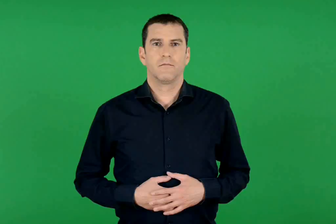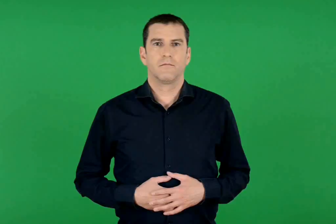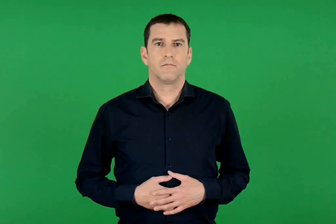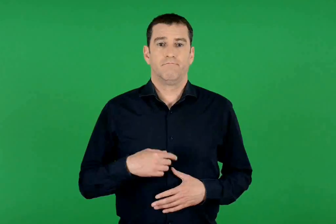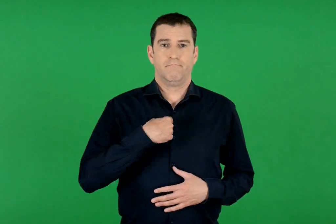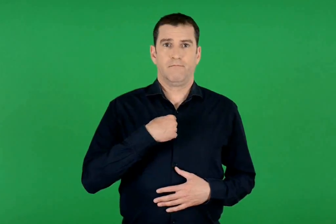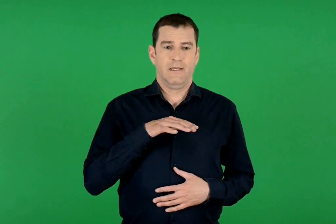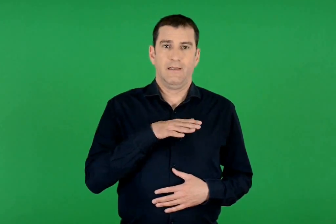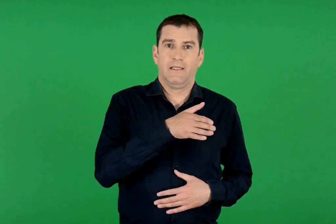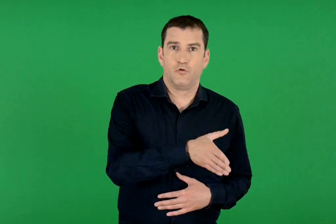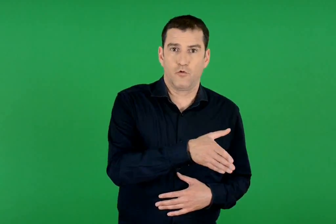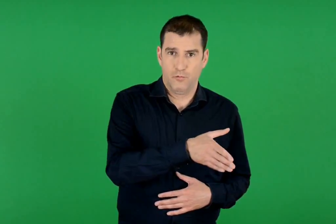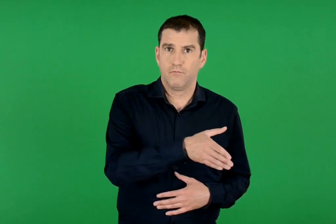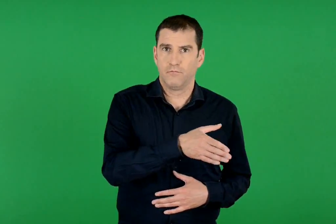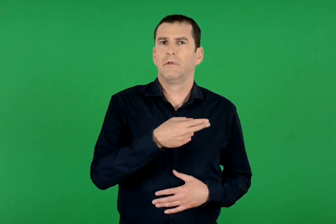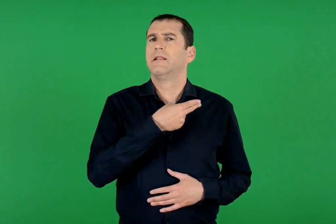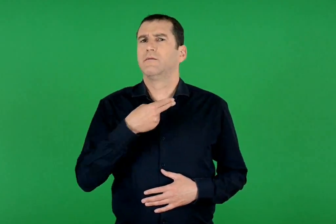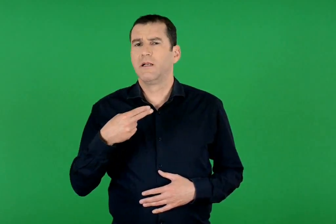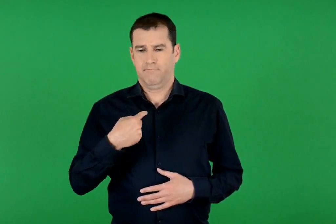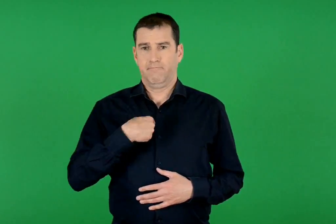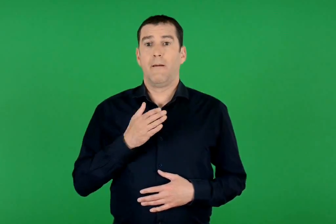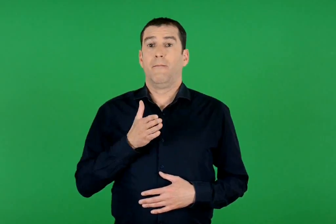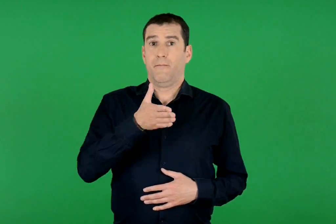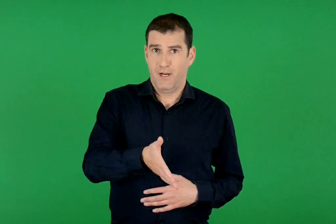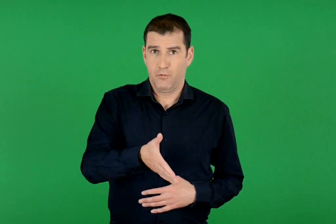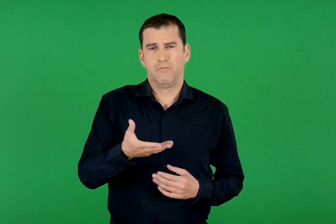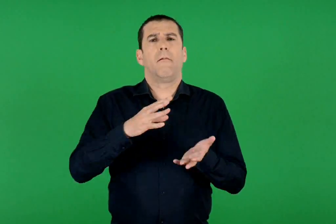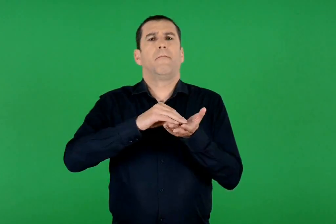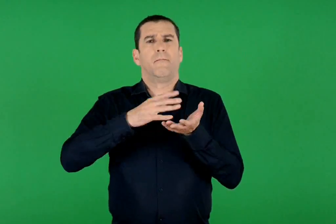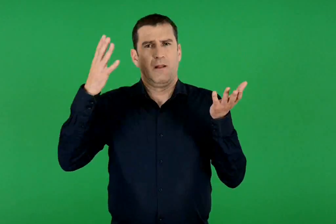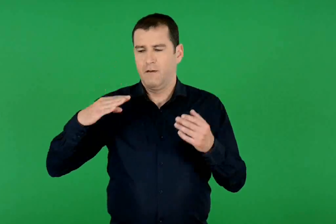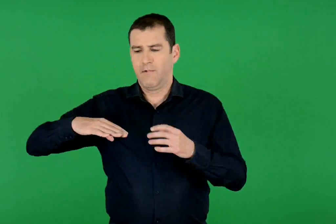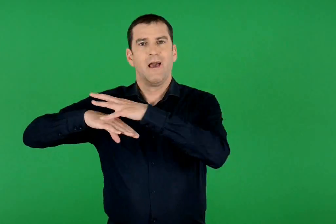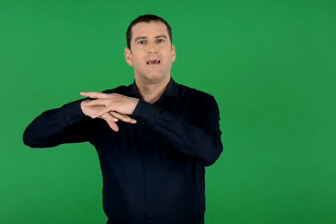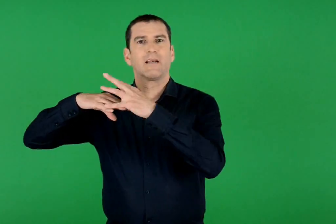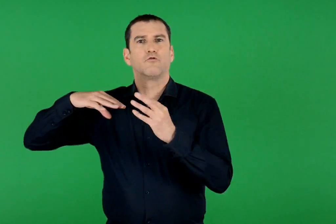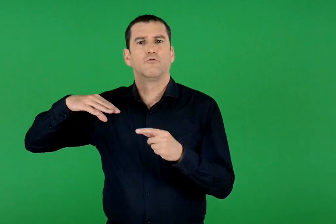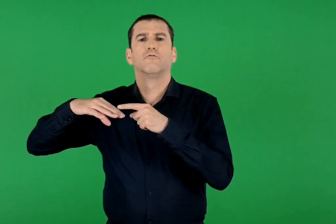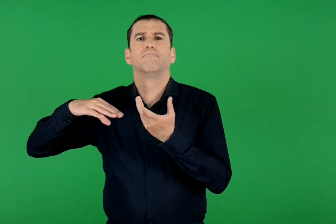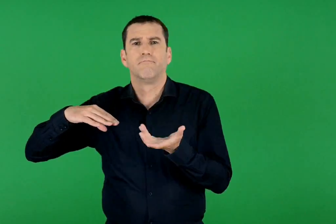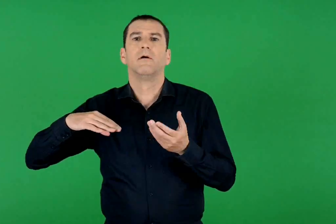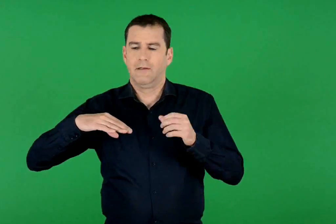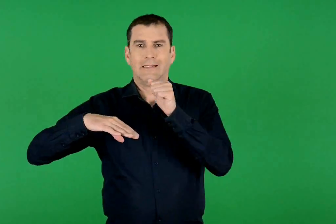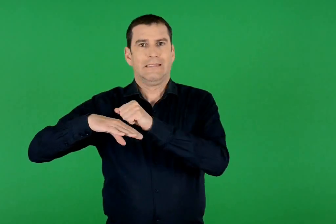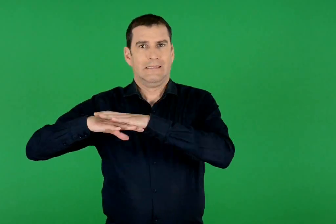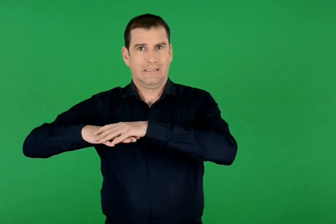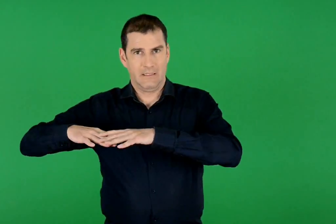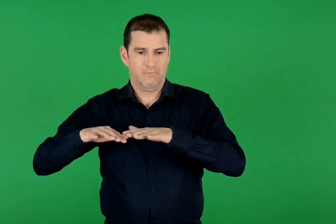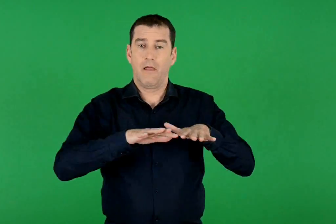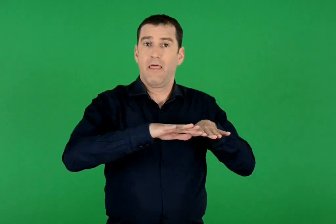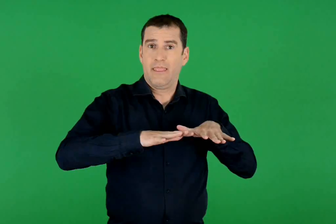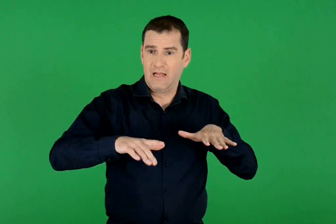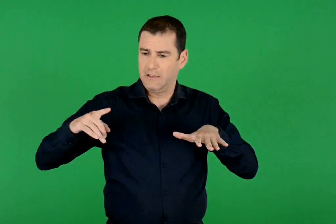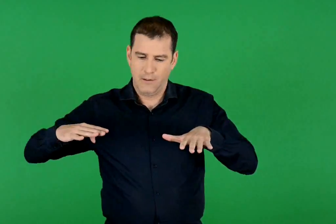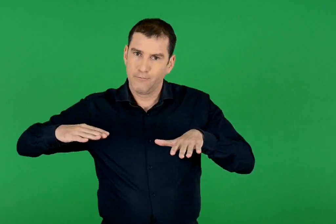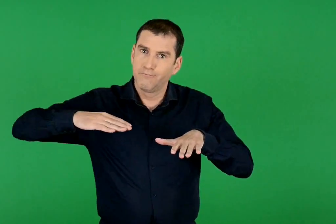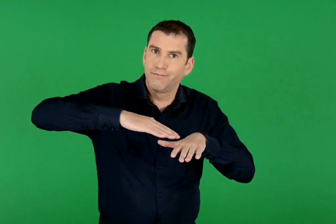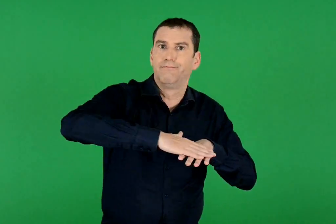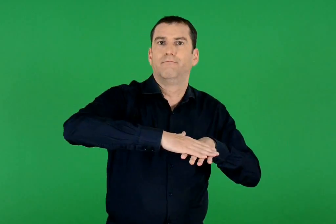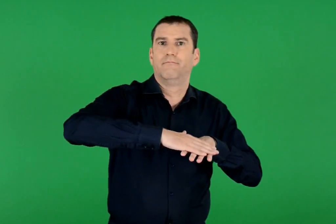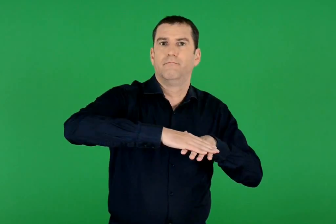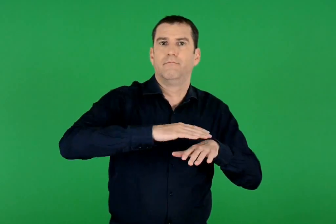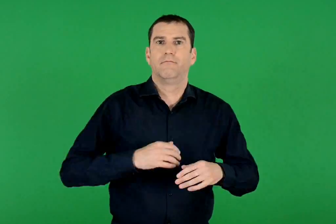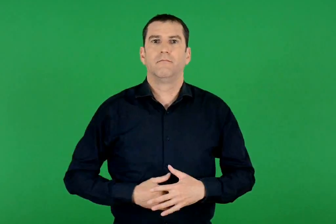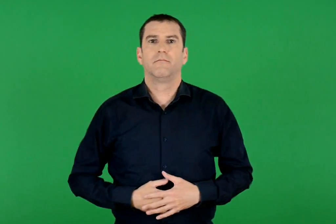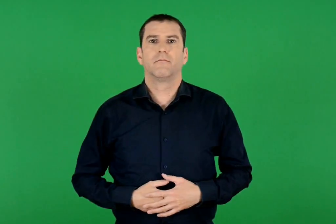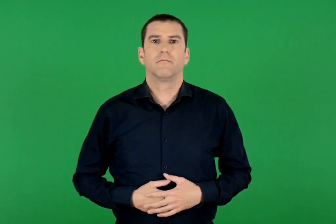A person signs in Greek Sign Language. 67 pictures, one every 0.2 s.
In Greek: εισχωρώ: μπαίνω , π.χ. η χερσόνησος είναι ένα κομμάτι στεριάς που εισχωρεί στη θάλασσα
